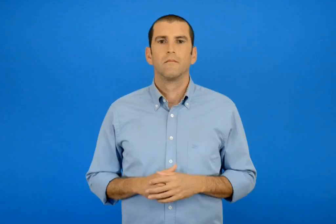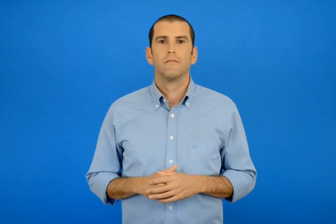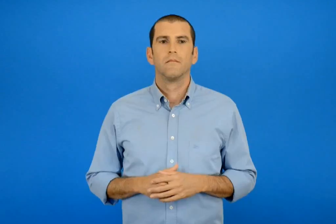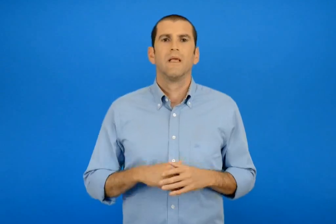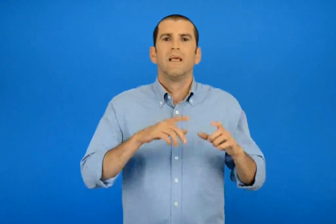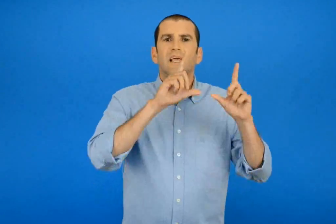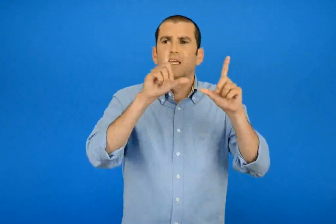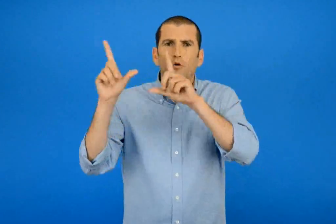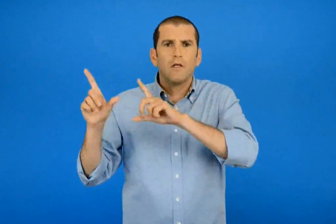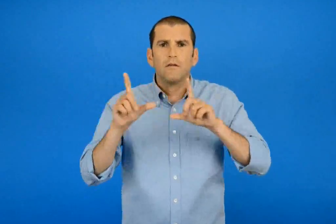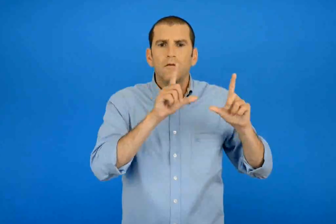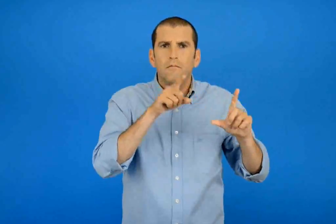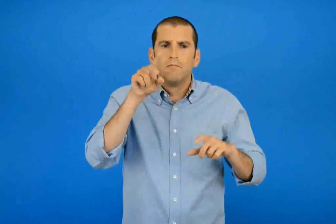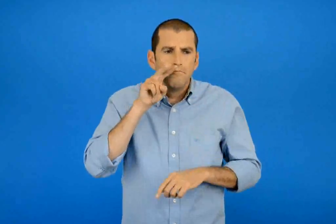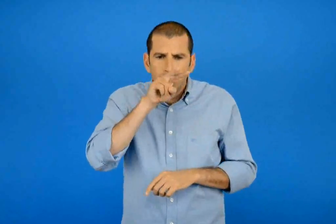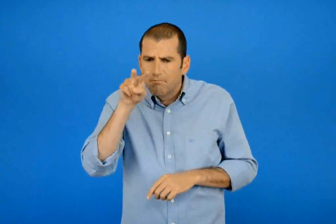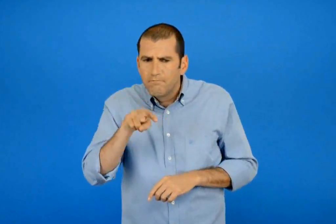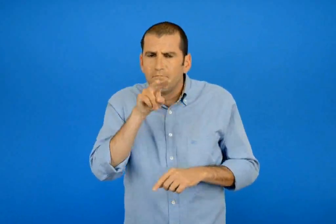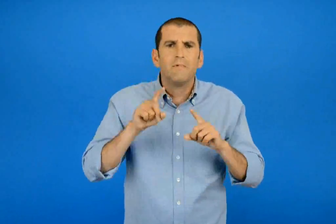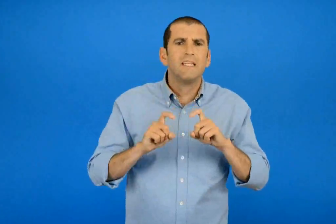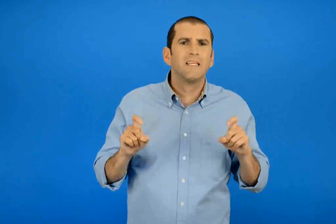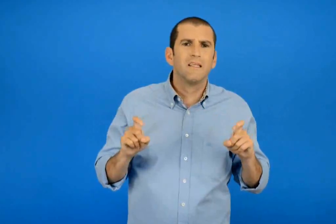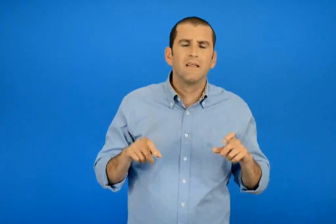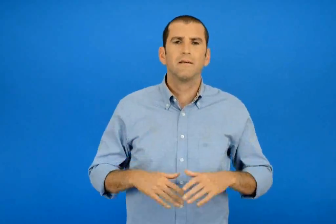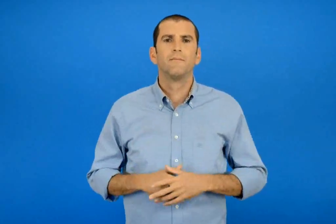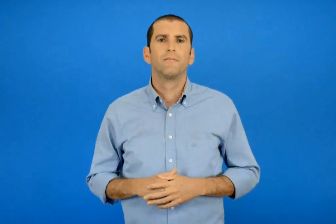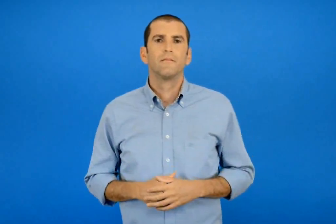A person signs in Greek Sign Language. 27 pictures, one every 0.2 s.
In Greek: τι παρατηρείς σε αυτές τις εικόνες ;
